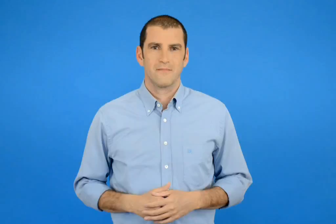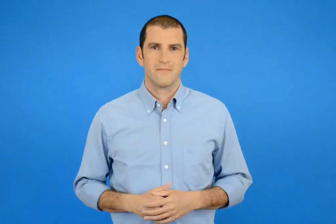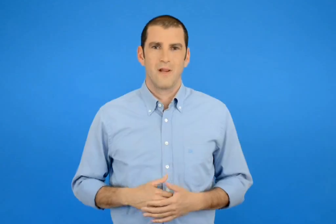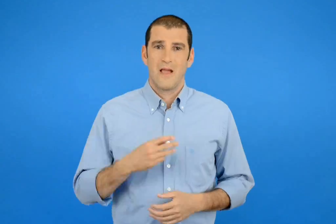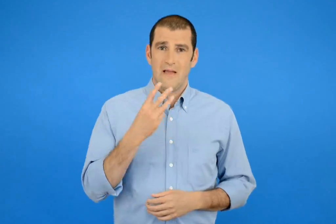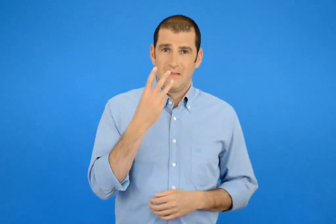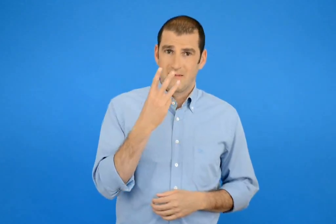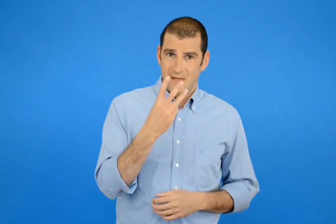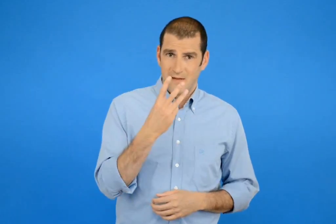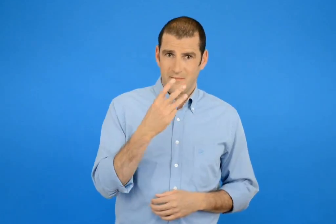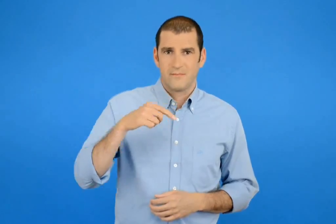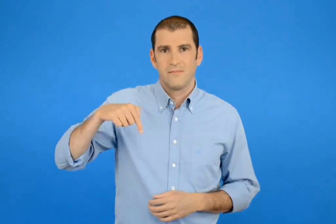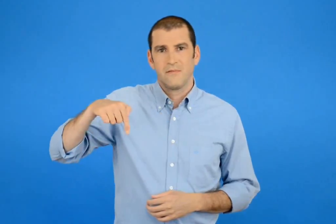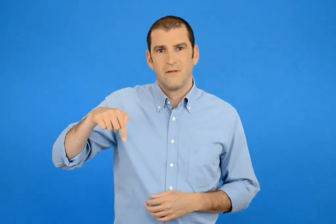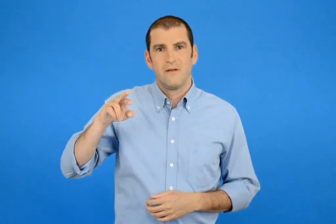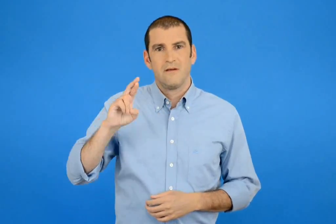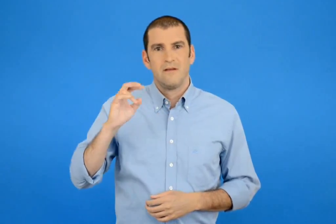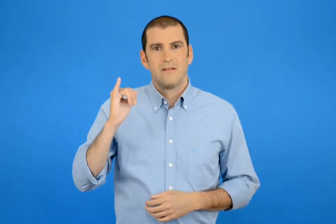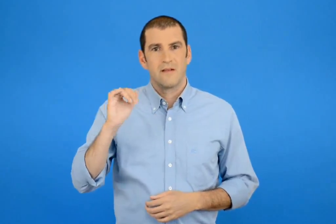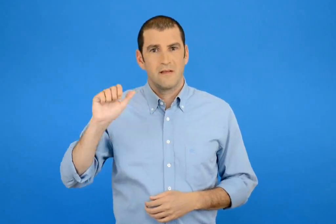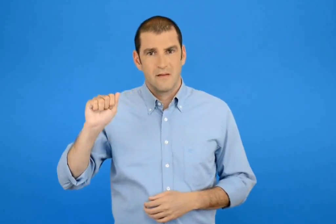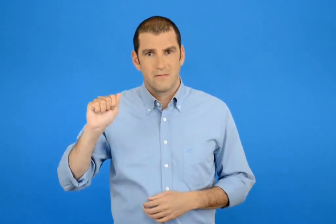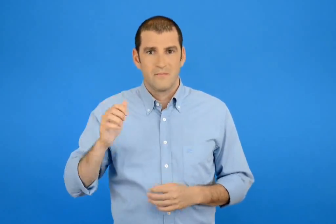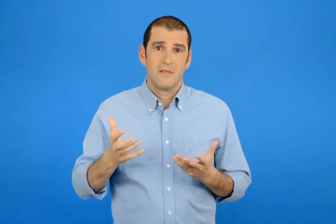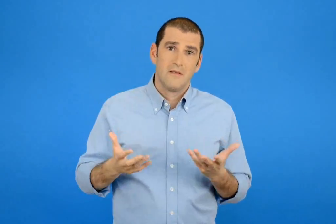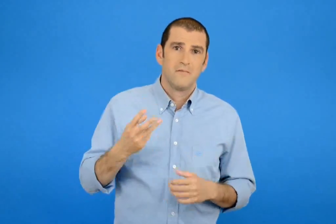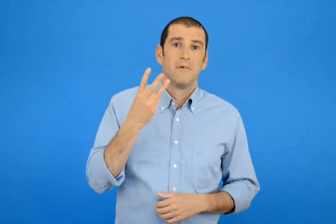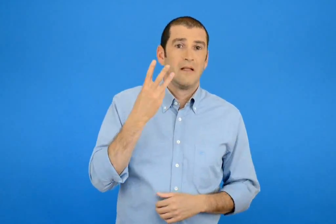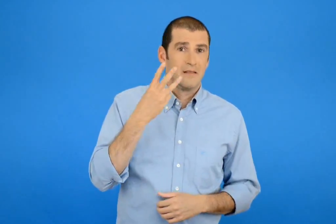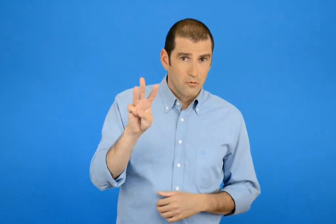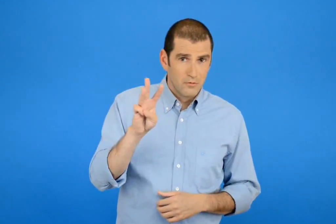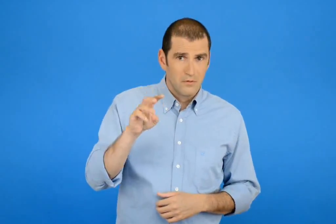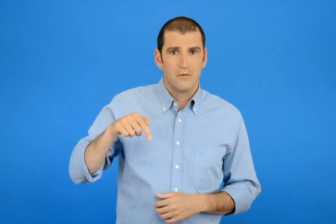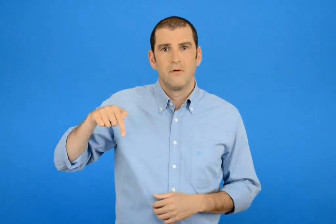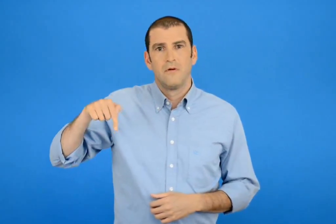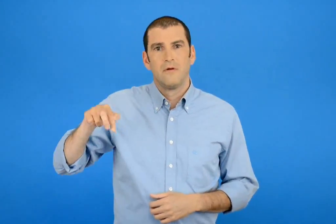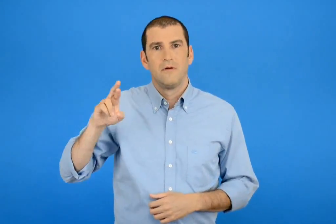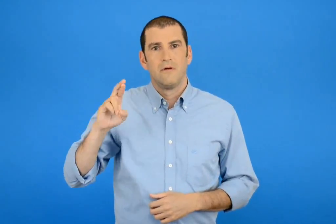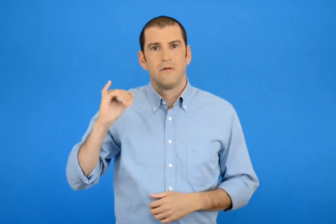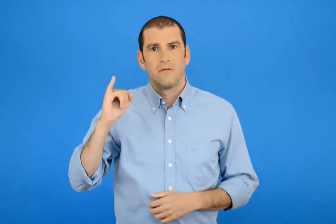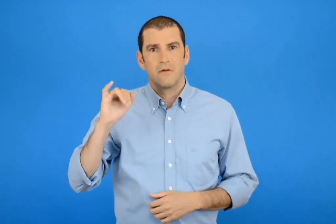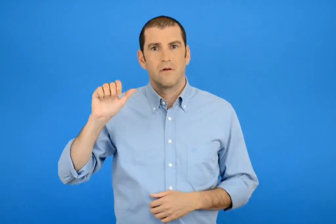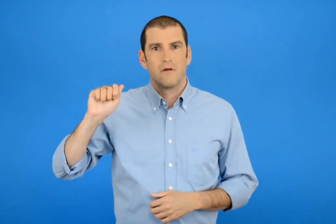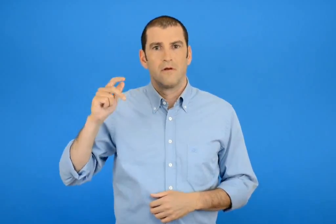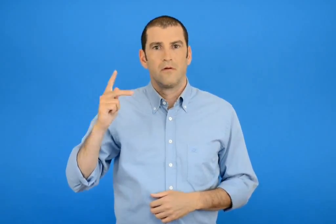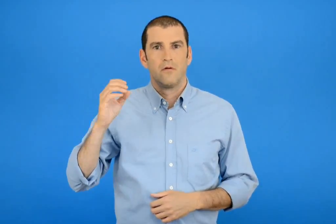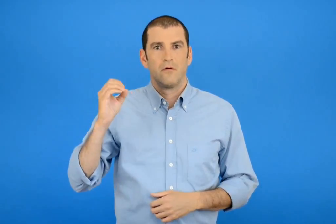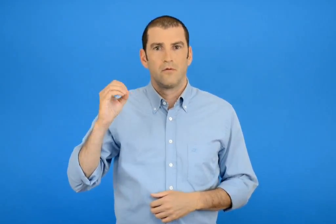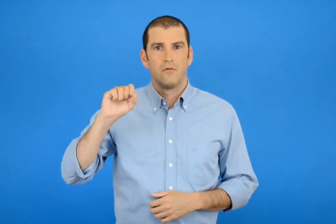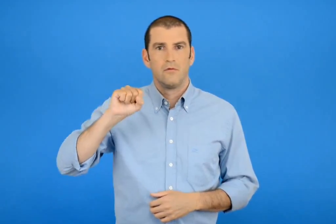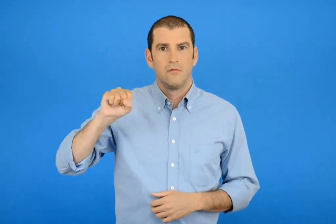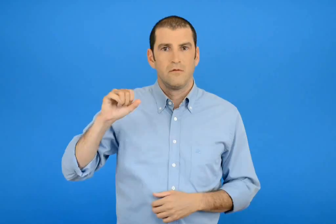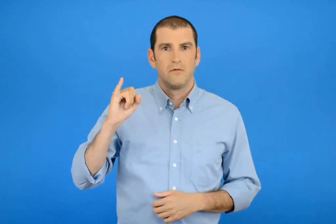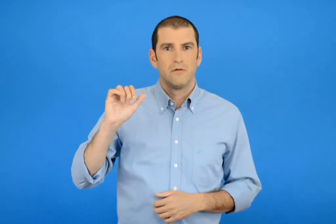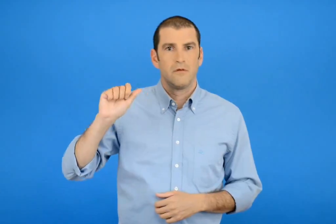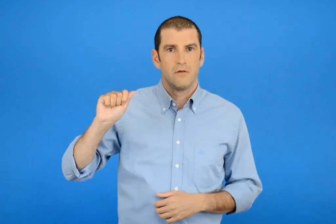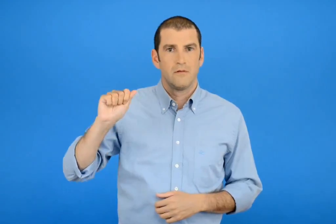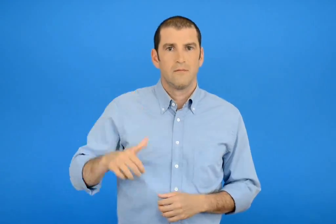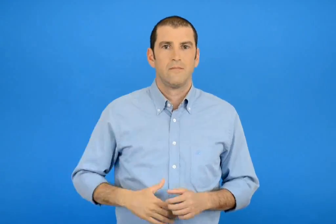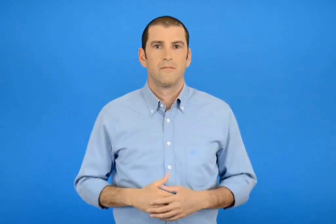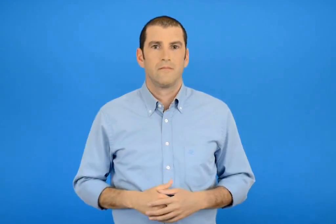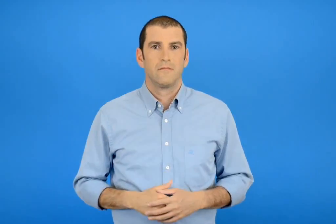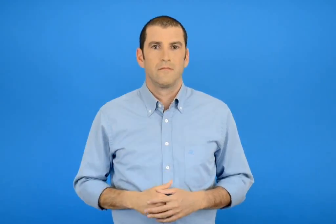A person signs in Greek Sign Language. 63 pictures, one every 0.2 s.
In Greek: 3 τρία η 300 τριακόσια
